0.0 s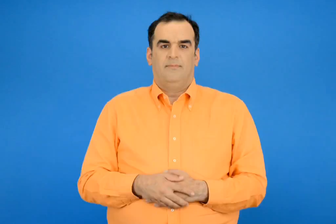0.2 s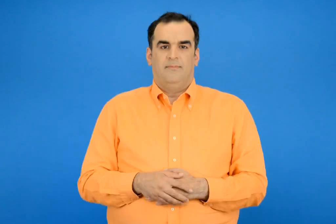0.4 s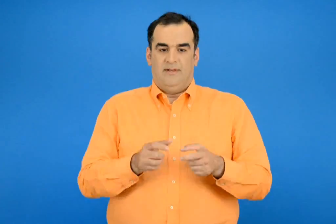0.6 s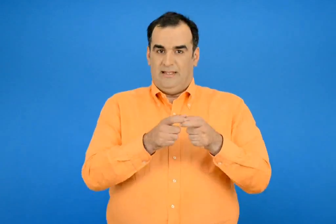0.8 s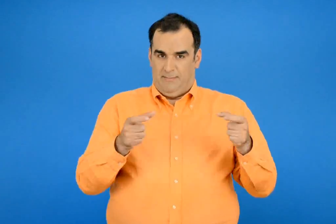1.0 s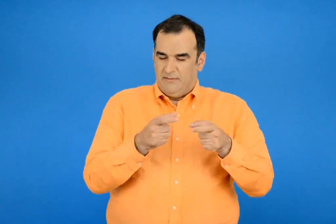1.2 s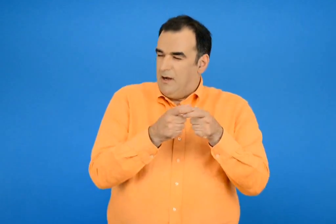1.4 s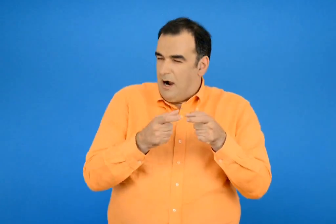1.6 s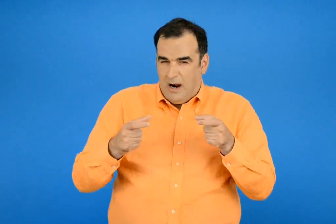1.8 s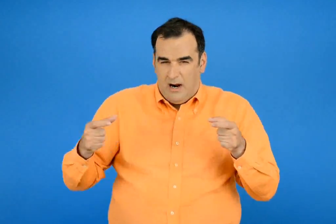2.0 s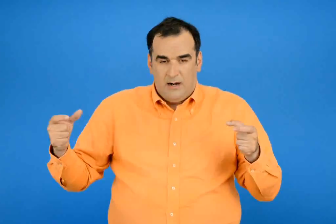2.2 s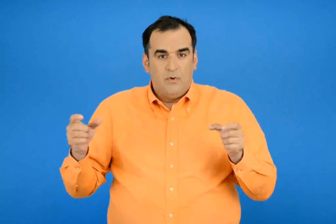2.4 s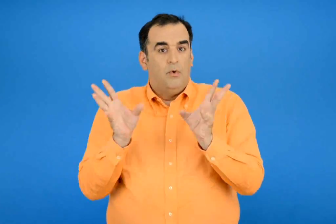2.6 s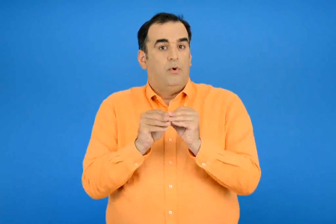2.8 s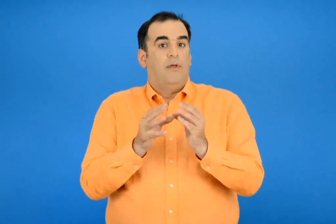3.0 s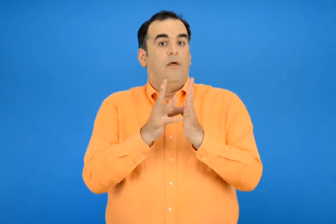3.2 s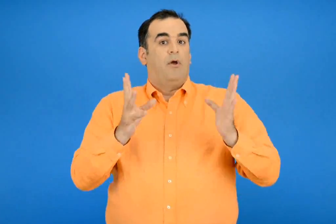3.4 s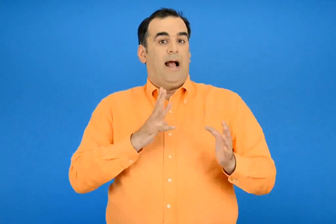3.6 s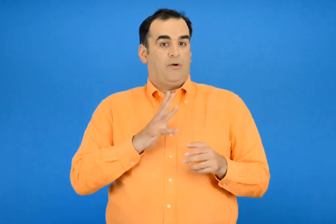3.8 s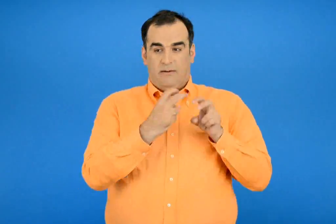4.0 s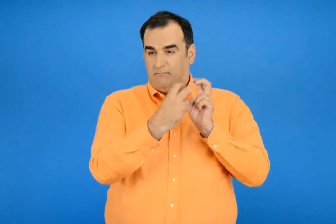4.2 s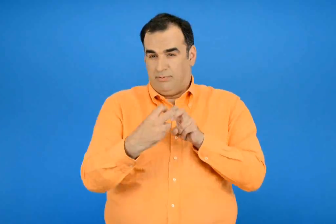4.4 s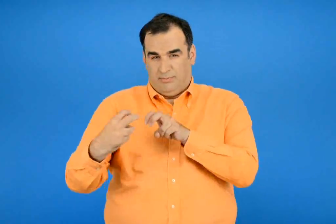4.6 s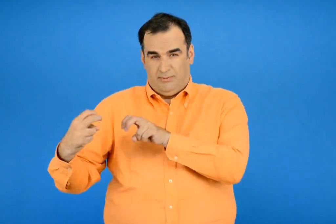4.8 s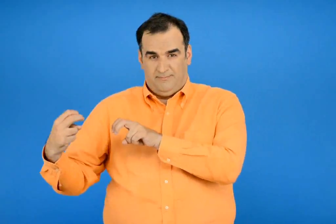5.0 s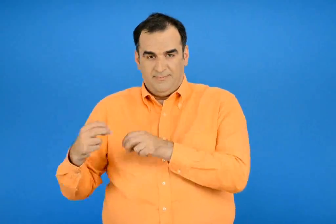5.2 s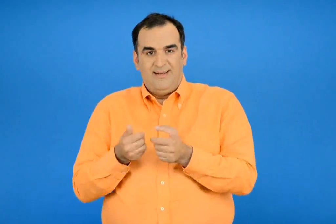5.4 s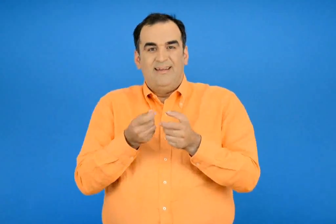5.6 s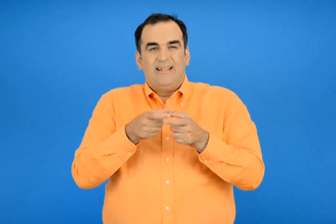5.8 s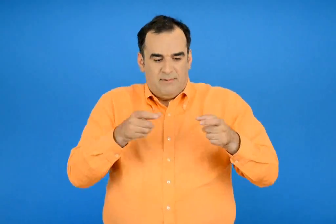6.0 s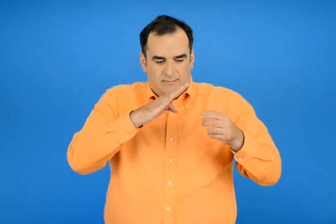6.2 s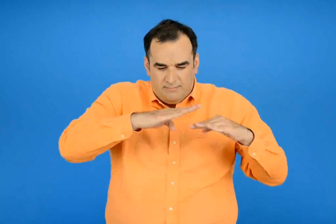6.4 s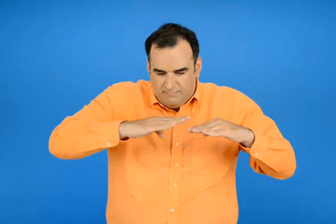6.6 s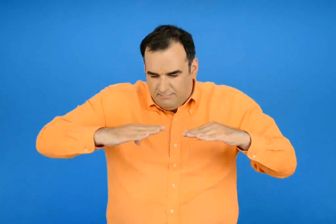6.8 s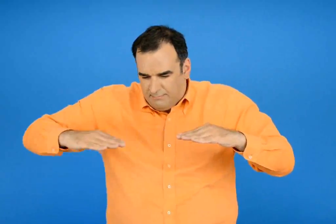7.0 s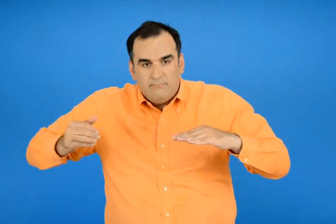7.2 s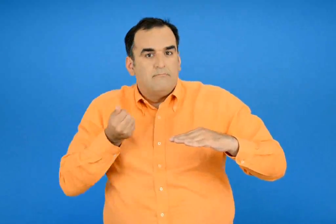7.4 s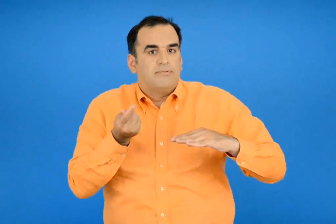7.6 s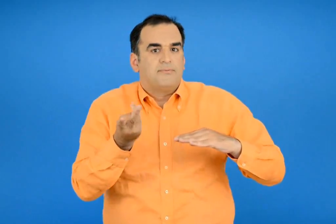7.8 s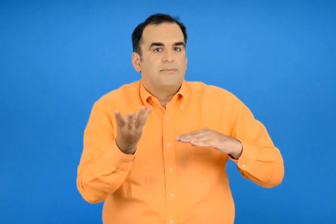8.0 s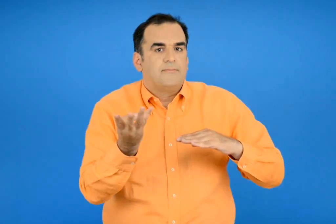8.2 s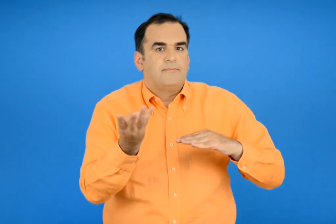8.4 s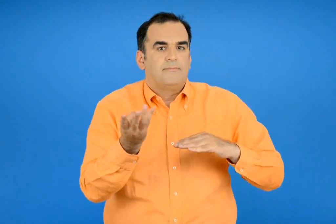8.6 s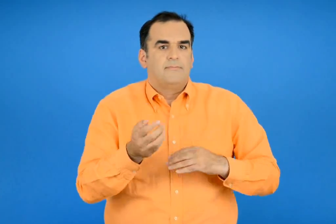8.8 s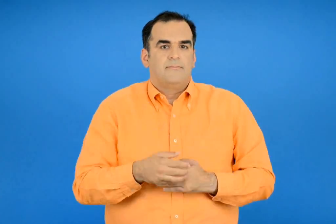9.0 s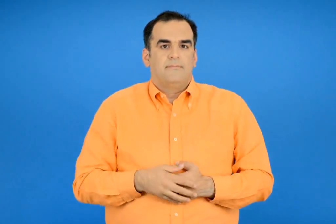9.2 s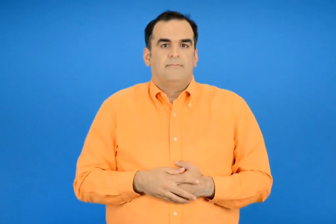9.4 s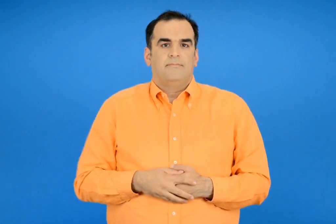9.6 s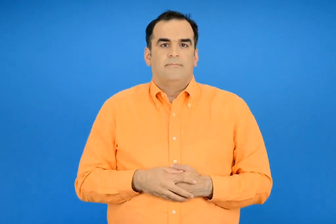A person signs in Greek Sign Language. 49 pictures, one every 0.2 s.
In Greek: για να φτιάξουμε ένα τραπέζι για 18 άτομα ποσά ιδιά τραπέζια χρειάζεται να ενώσουμε ;
